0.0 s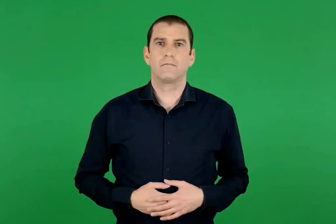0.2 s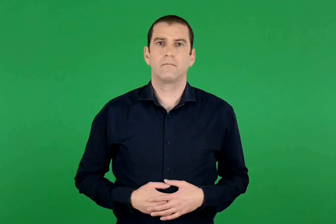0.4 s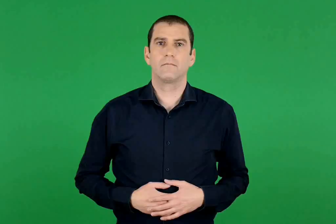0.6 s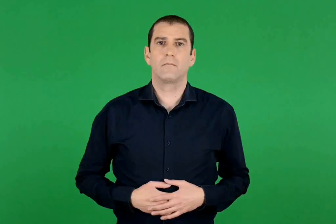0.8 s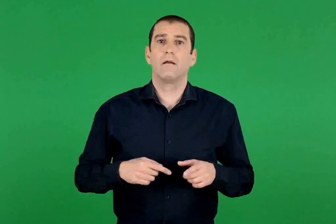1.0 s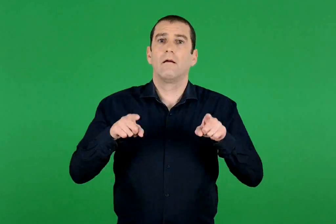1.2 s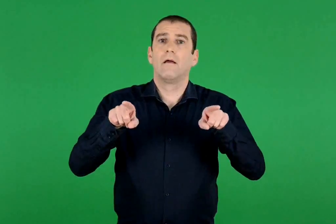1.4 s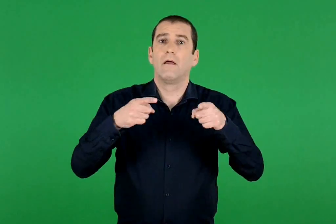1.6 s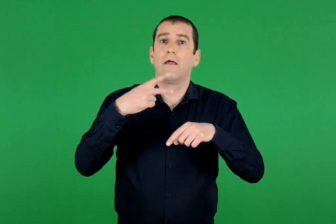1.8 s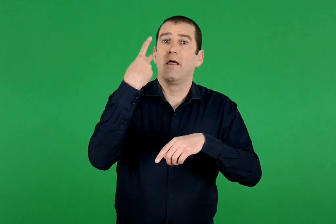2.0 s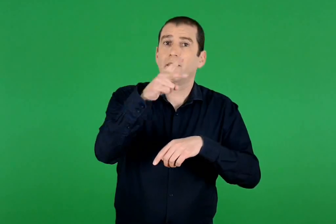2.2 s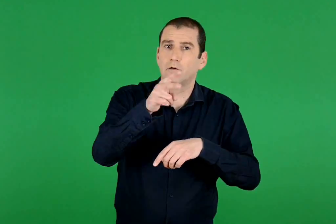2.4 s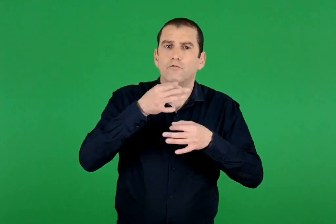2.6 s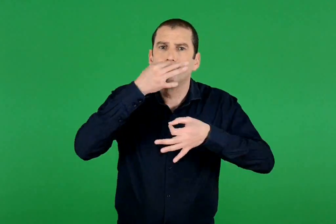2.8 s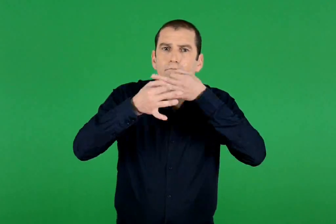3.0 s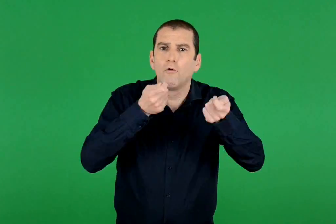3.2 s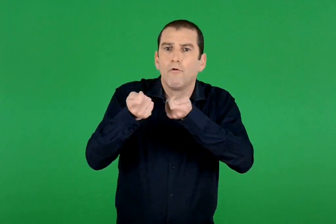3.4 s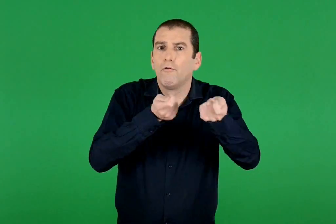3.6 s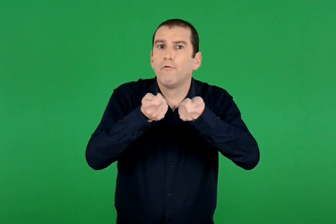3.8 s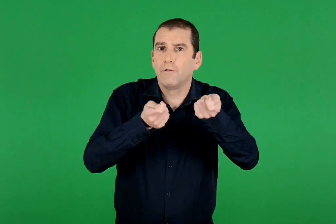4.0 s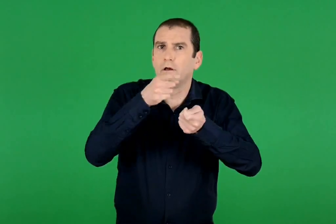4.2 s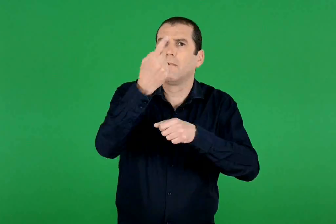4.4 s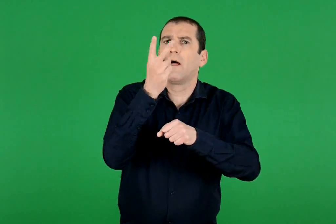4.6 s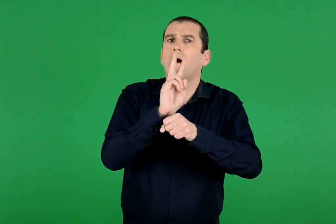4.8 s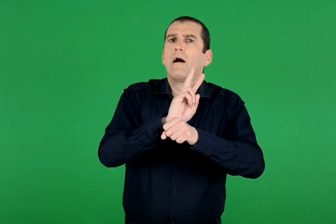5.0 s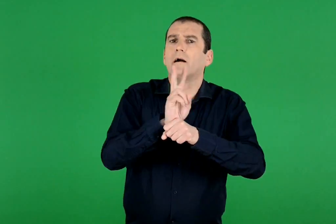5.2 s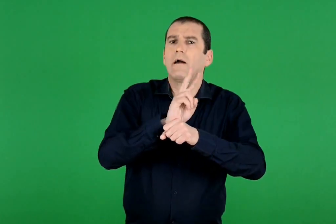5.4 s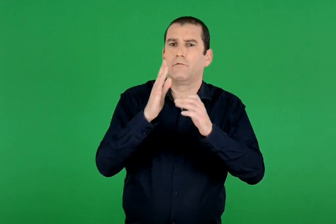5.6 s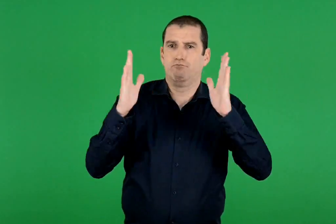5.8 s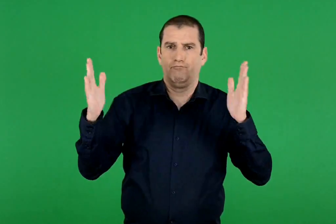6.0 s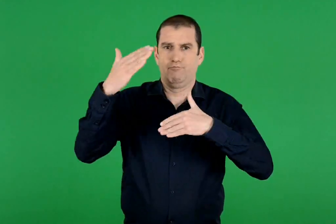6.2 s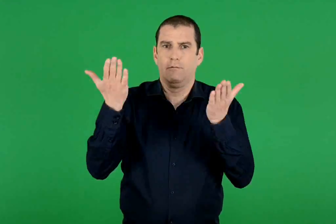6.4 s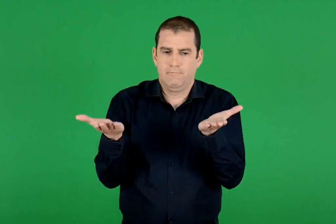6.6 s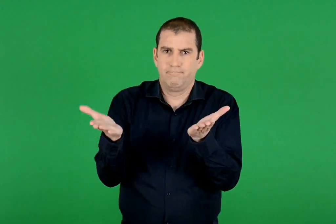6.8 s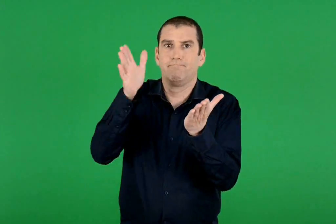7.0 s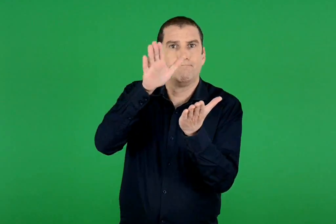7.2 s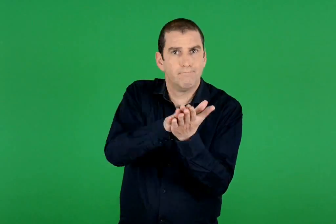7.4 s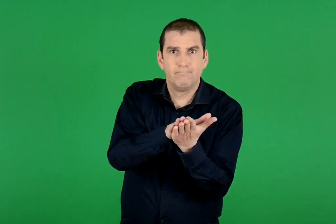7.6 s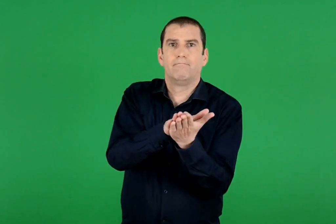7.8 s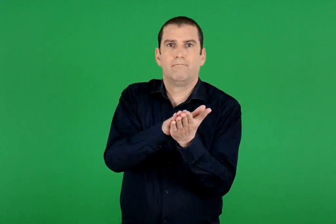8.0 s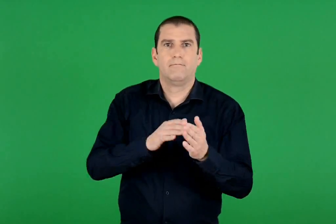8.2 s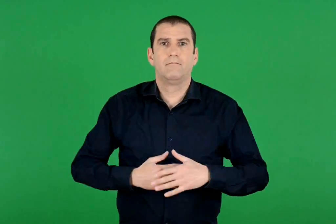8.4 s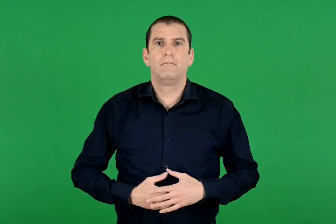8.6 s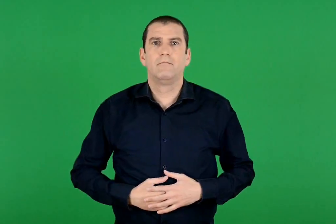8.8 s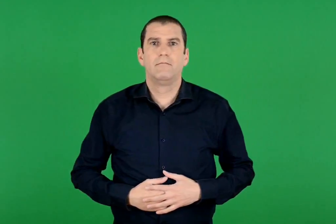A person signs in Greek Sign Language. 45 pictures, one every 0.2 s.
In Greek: πάρε ένα μεγάλο κομμάτι χαρτί και δίπλωσέ το , σύμφωνα με τις οδηγίες του δασκάλου σου
